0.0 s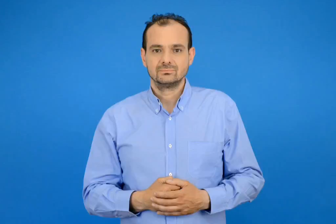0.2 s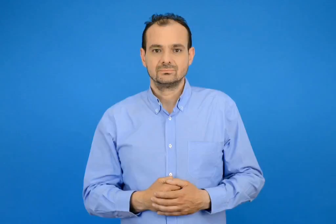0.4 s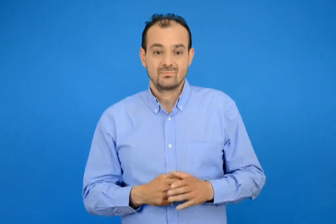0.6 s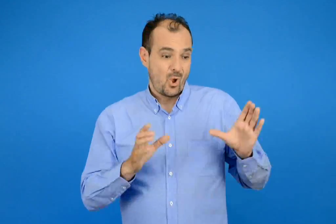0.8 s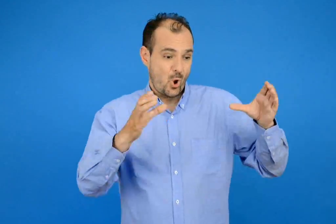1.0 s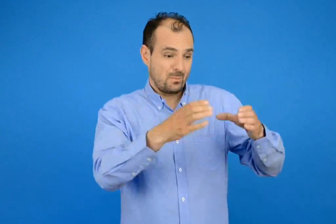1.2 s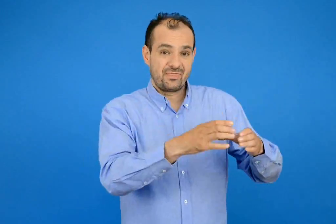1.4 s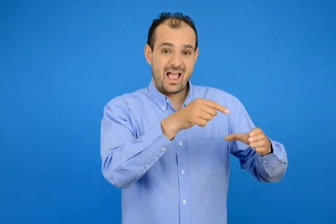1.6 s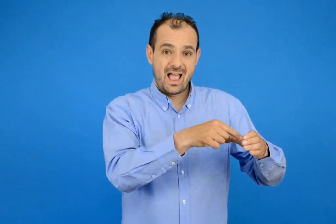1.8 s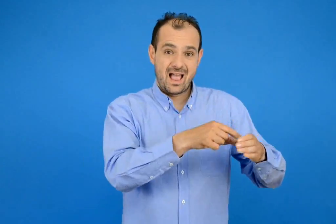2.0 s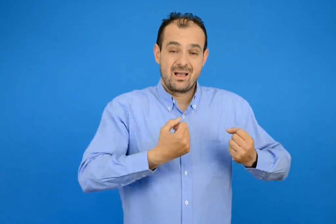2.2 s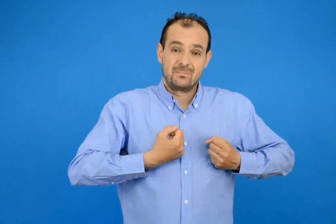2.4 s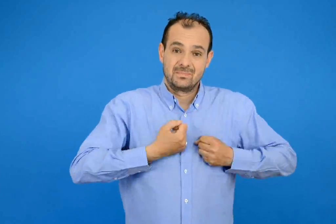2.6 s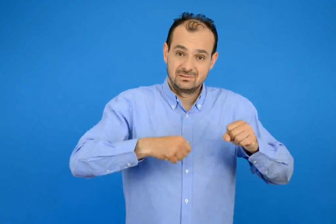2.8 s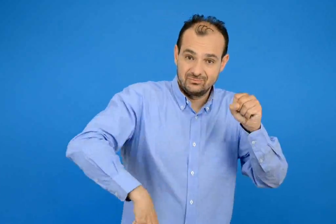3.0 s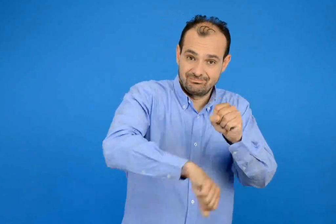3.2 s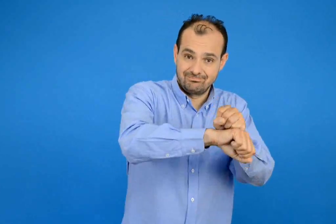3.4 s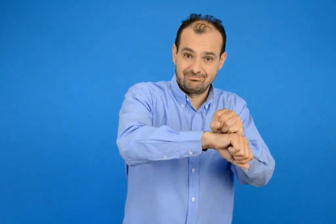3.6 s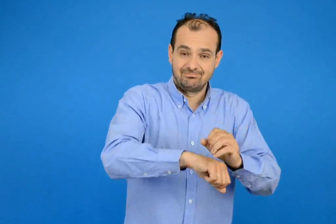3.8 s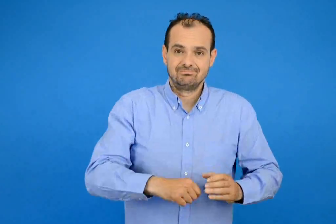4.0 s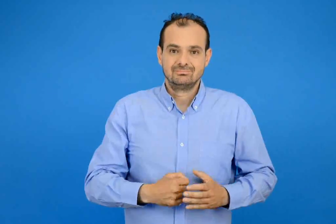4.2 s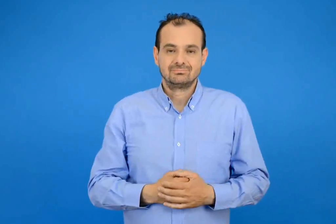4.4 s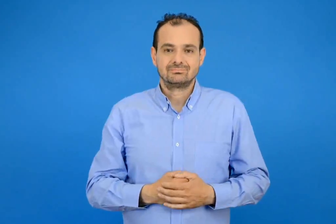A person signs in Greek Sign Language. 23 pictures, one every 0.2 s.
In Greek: στην ομάδα παίζουν
